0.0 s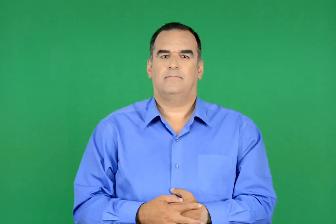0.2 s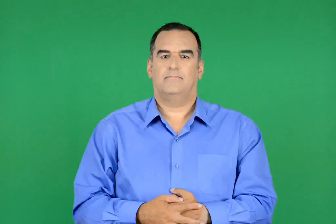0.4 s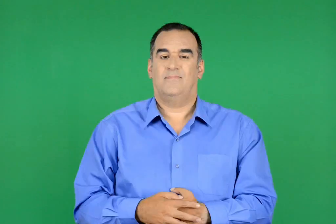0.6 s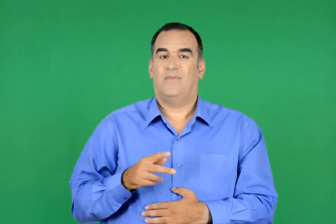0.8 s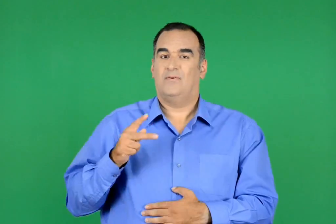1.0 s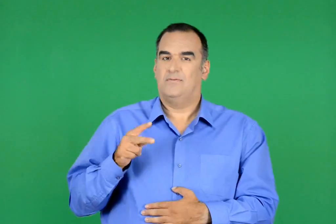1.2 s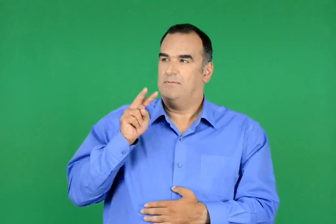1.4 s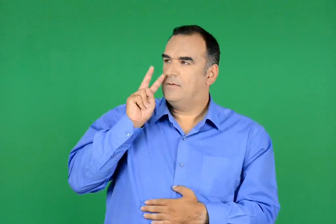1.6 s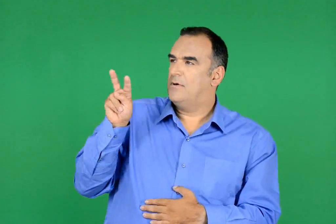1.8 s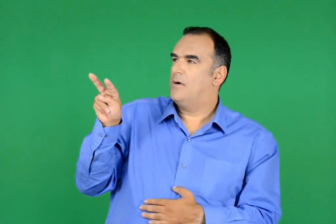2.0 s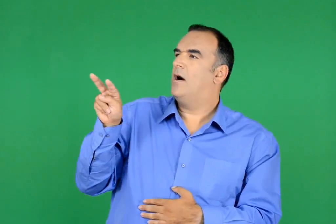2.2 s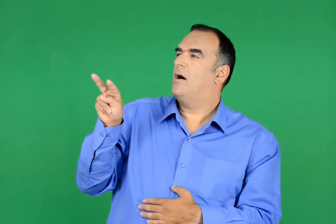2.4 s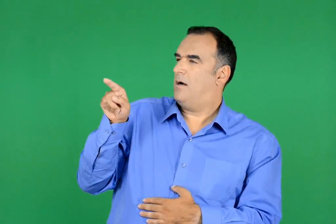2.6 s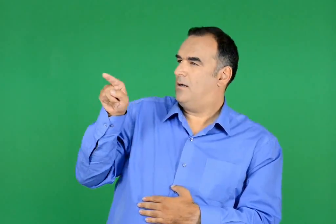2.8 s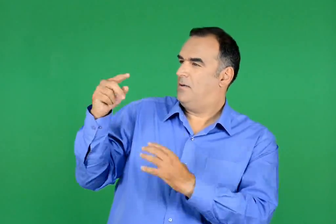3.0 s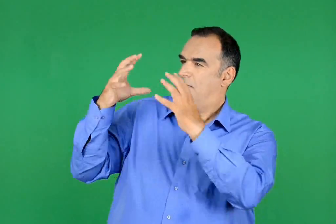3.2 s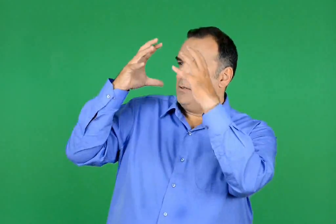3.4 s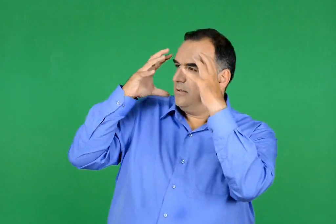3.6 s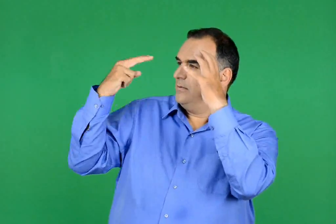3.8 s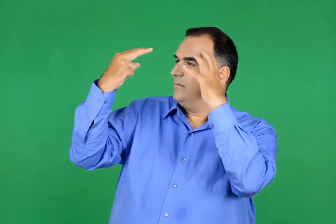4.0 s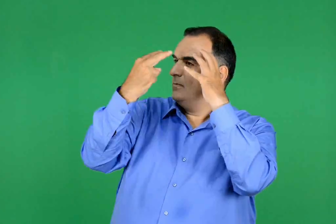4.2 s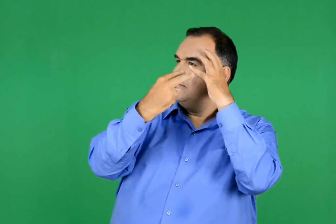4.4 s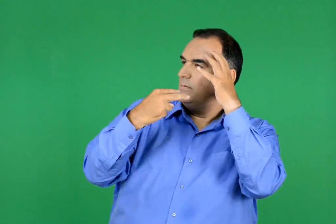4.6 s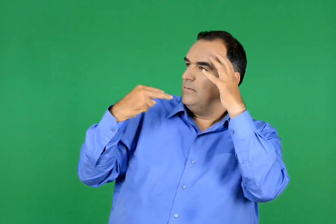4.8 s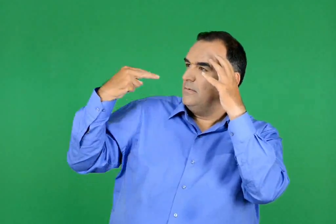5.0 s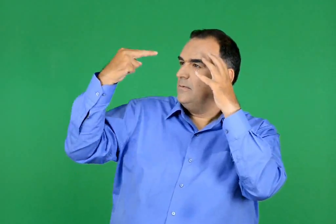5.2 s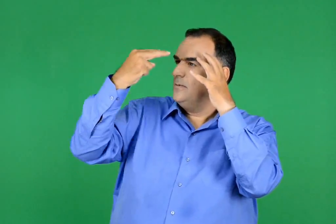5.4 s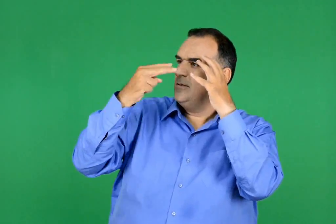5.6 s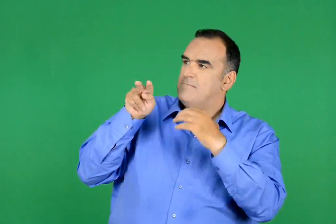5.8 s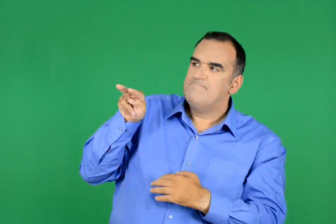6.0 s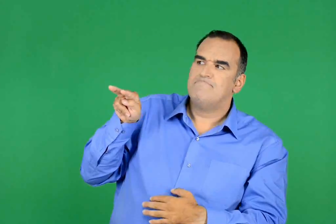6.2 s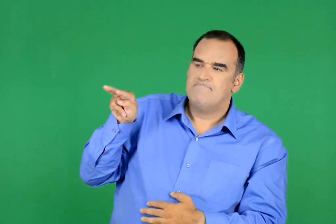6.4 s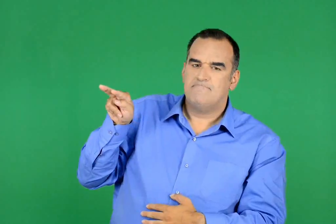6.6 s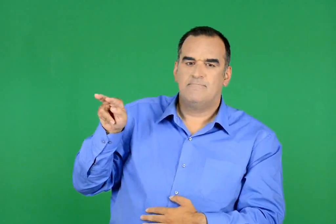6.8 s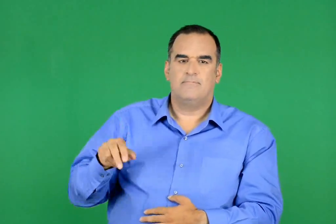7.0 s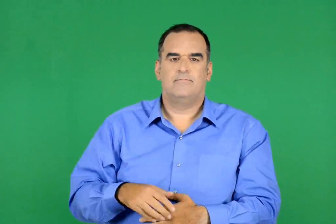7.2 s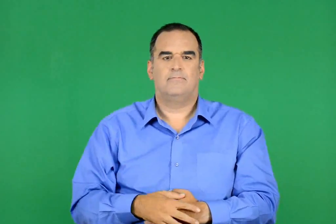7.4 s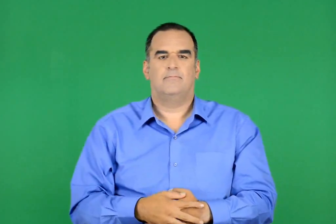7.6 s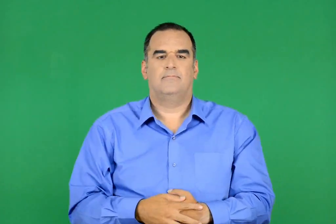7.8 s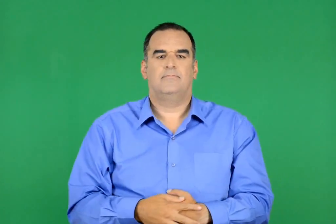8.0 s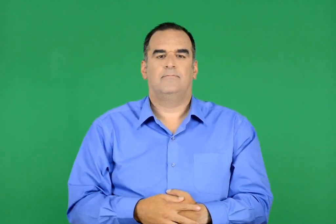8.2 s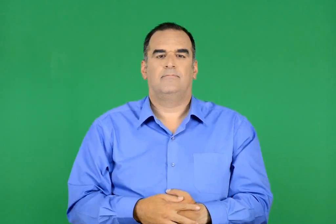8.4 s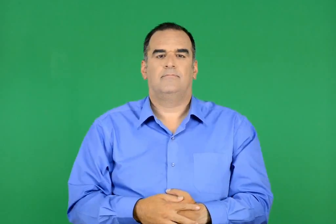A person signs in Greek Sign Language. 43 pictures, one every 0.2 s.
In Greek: ο κώστας πρόσεξε ότι τα µάτια του µελετούσαν το δικό του κράνος ψάχνοντας για κάτι
